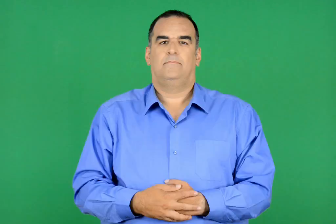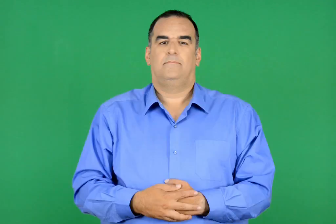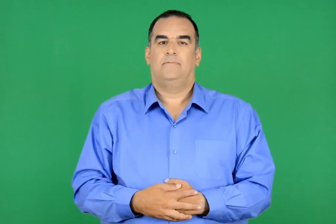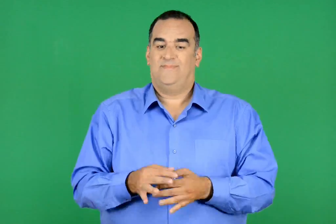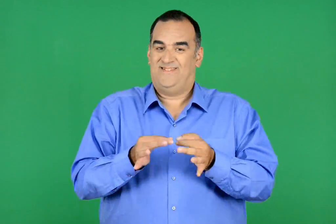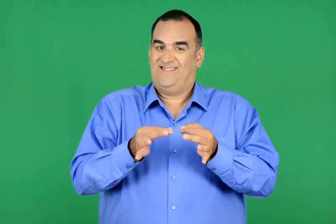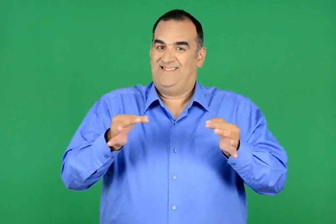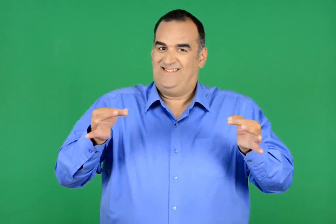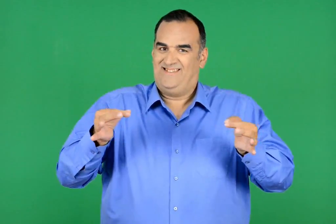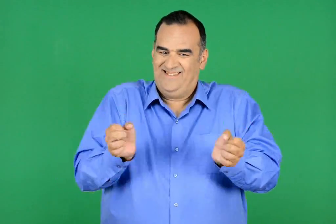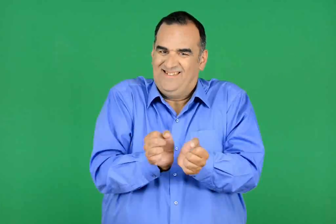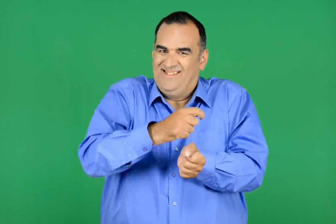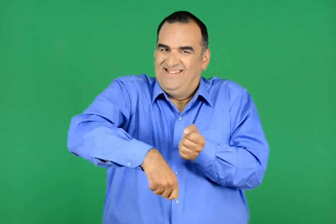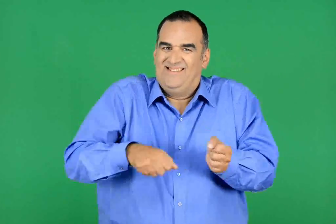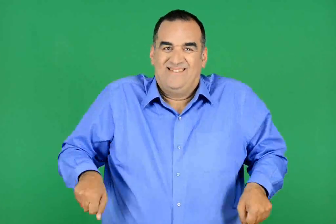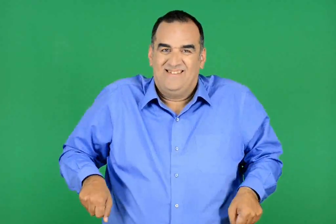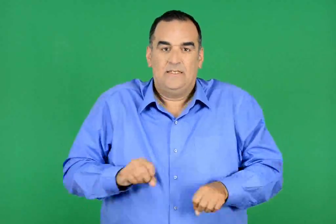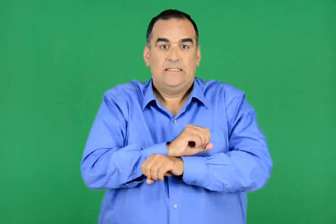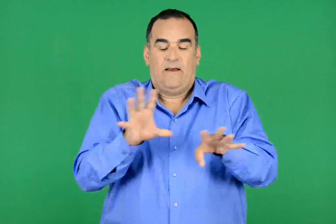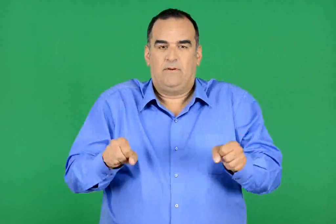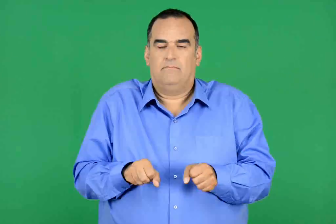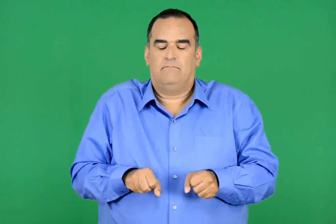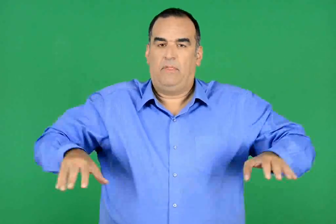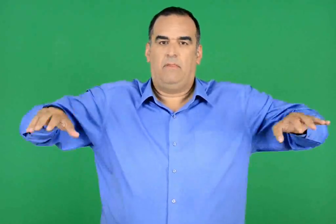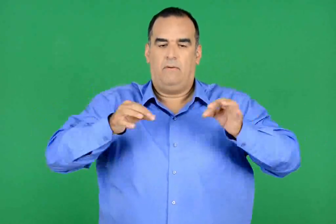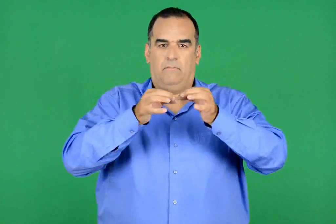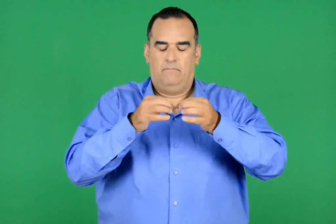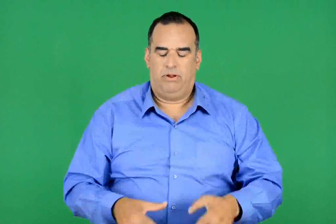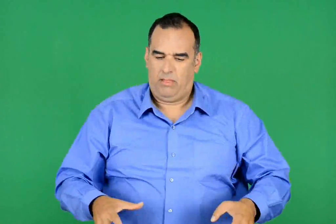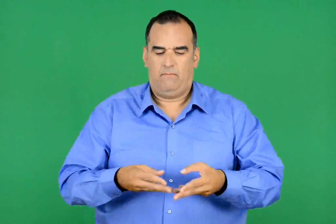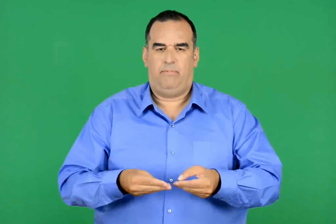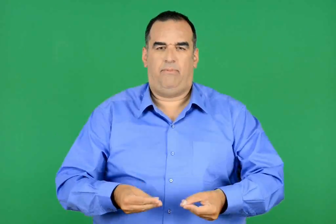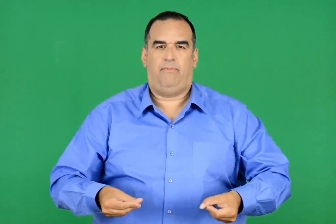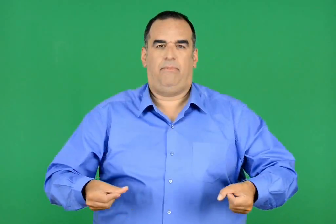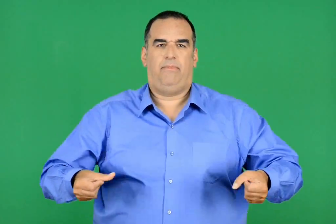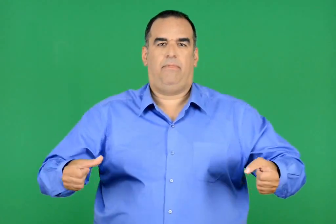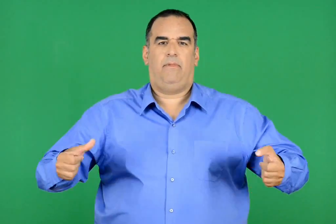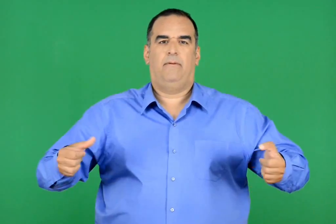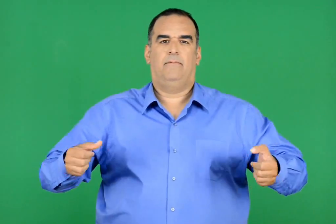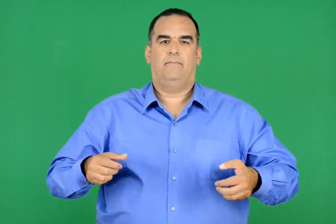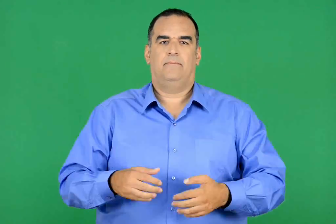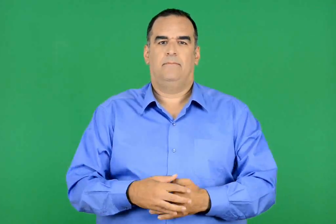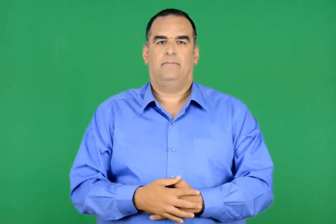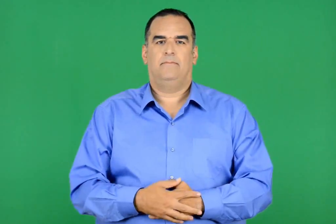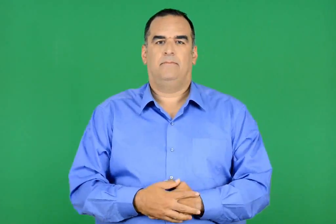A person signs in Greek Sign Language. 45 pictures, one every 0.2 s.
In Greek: μα ξαφνικά τα σκοινιά που τον είχαν δέσει , λύνονται και πέφτουν στα πόδια του σαν σάπιες κλωστές
